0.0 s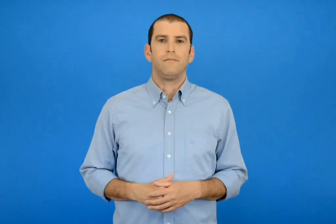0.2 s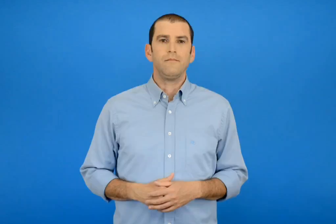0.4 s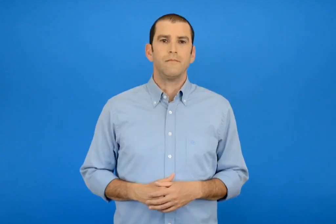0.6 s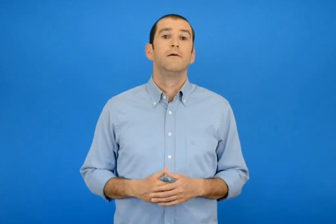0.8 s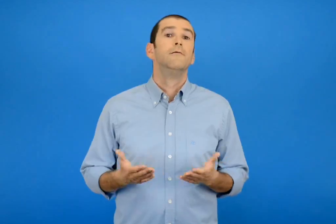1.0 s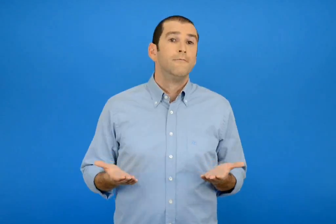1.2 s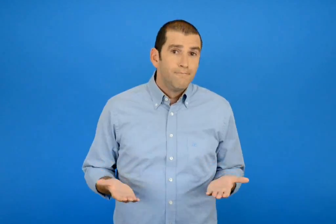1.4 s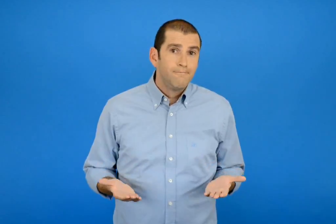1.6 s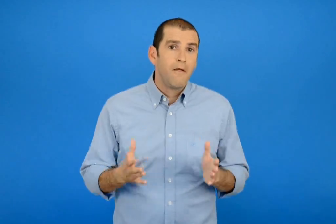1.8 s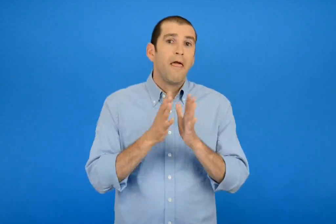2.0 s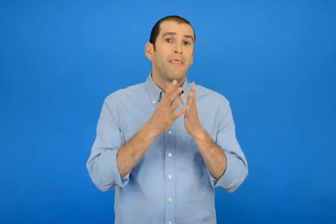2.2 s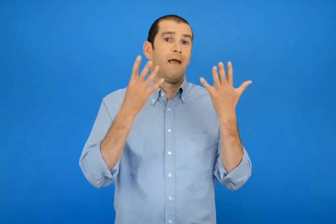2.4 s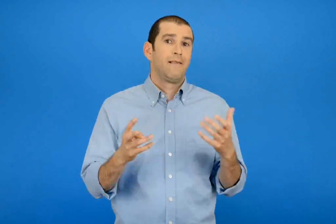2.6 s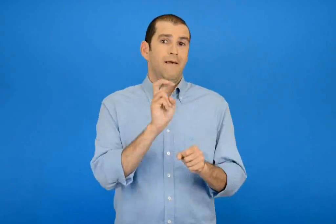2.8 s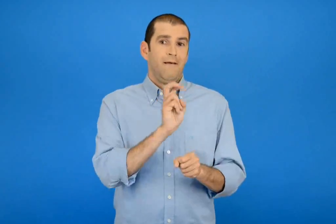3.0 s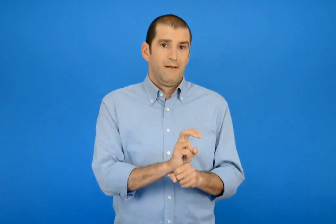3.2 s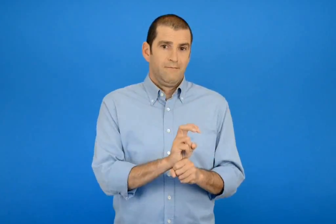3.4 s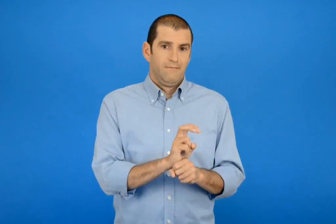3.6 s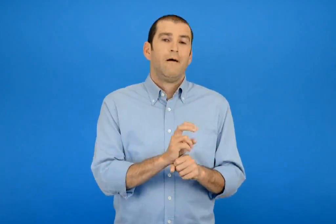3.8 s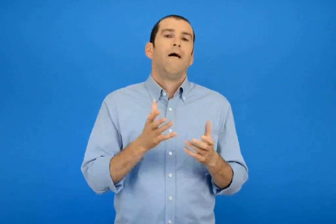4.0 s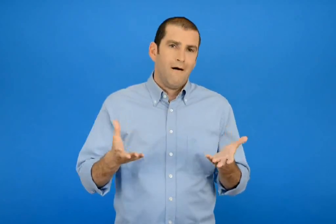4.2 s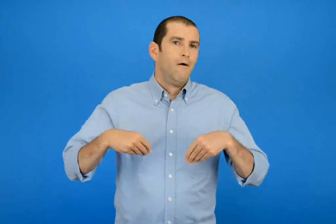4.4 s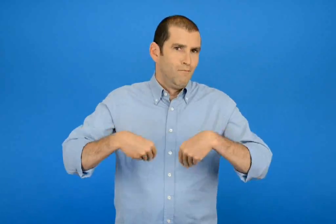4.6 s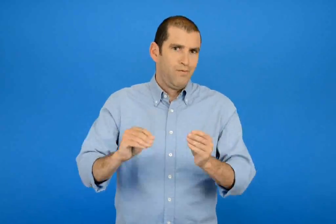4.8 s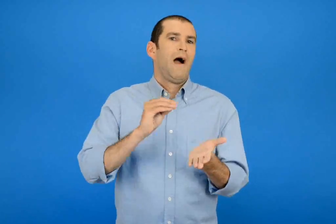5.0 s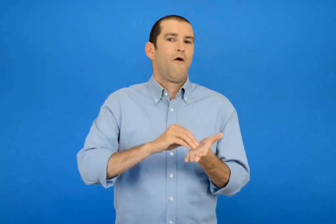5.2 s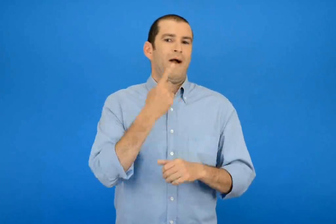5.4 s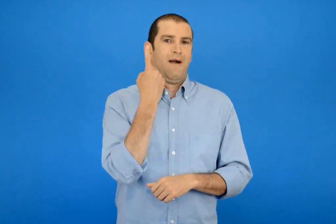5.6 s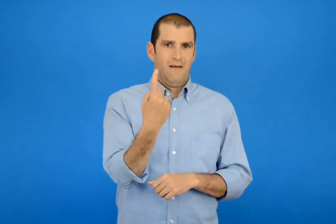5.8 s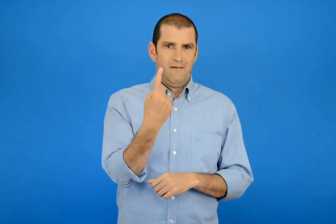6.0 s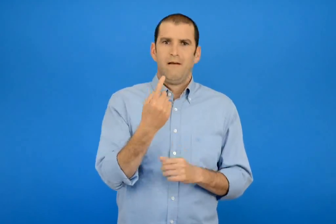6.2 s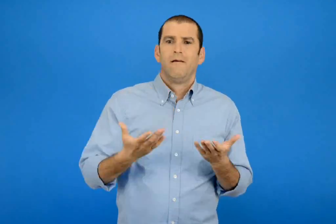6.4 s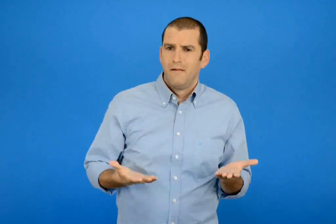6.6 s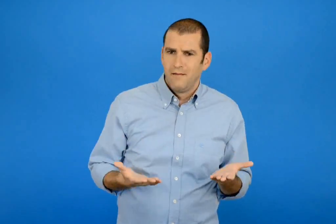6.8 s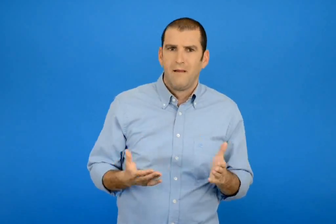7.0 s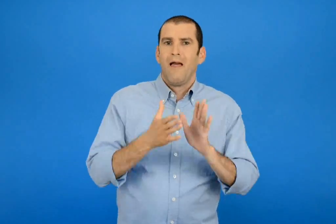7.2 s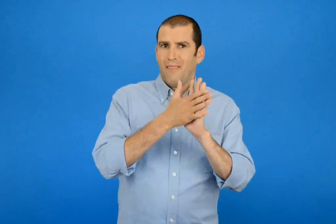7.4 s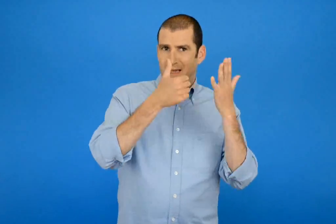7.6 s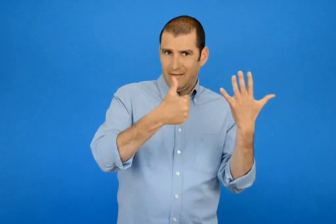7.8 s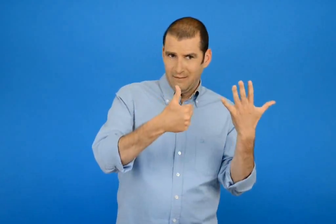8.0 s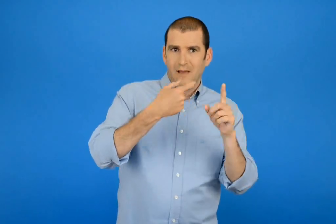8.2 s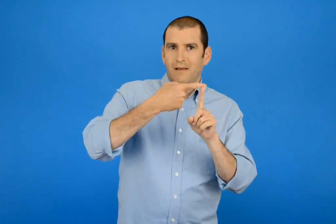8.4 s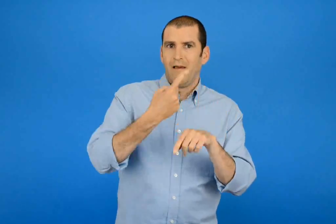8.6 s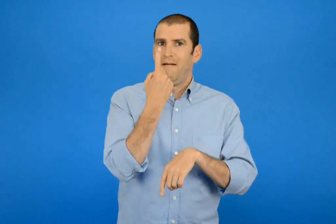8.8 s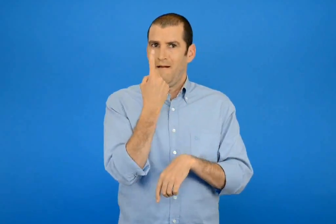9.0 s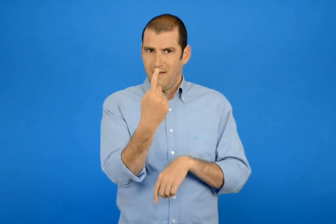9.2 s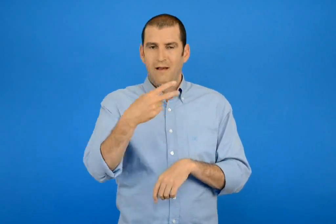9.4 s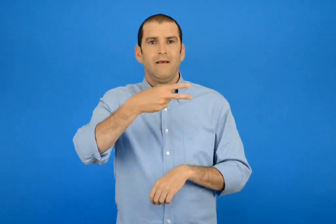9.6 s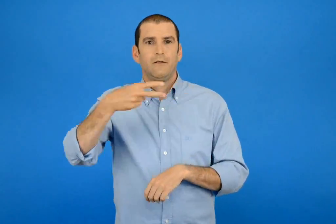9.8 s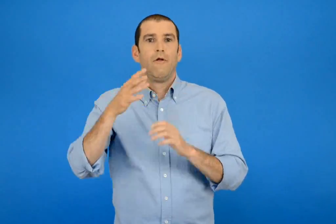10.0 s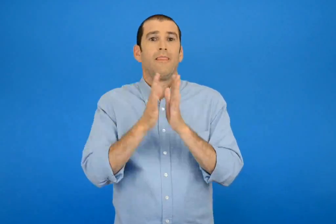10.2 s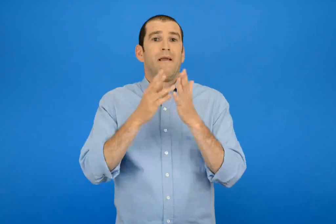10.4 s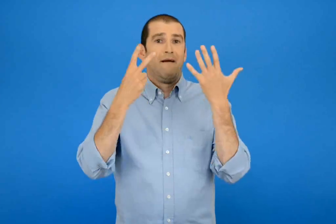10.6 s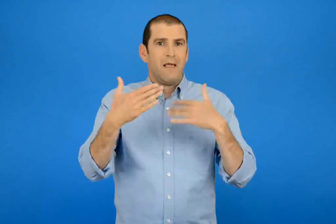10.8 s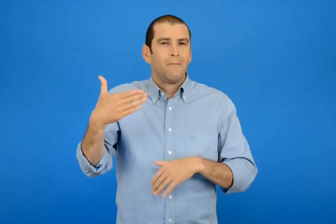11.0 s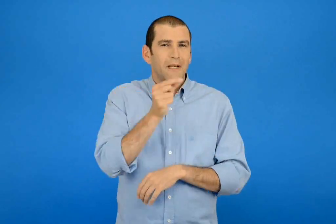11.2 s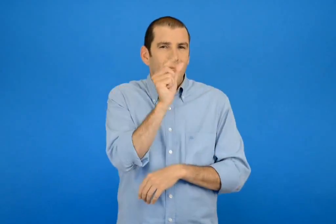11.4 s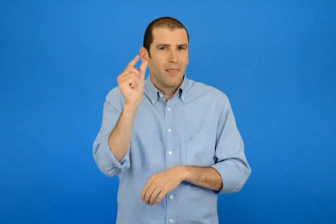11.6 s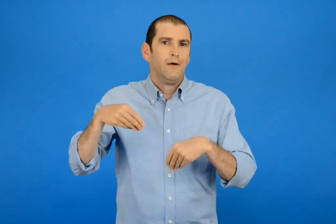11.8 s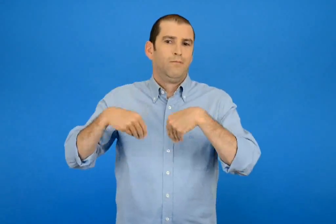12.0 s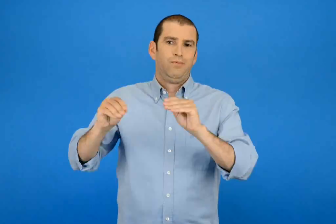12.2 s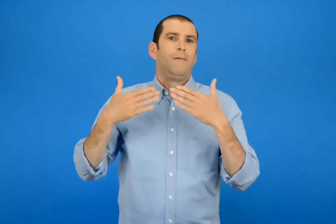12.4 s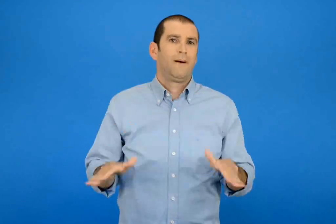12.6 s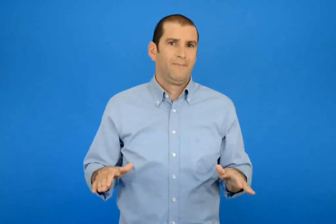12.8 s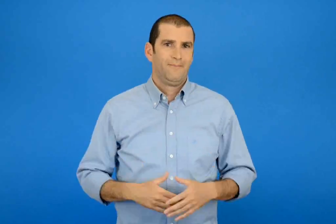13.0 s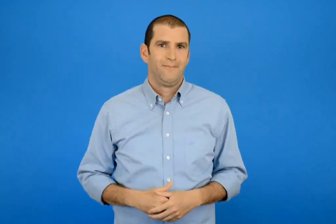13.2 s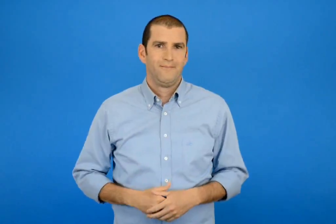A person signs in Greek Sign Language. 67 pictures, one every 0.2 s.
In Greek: ομως έμειναν 19 αρά πούλησε άλλο 1 δηλαδή πούλησε 16 + 1 = 17 ψαράκια
